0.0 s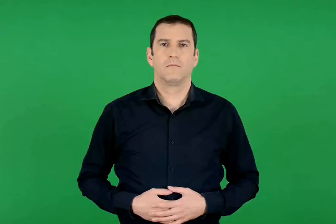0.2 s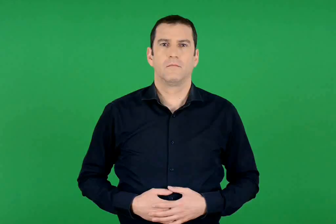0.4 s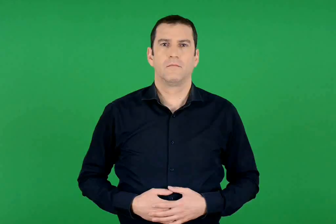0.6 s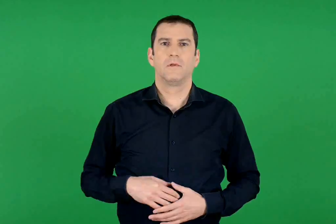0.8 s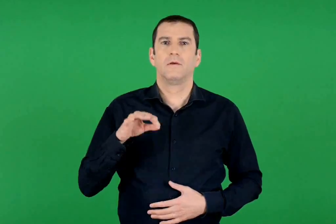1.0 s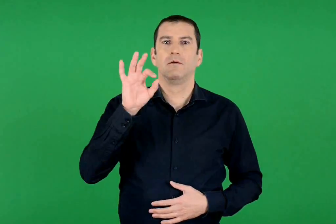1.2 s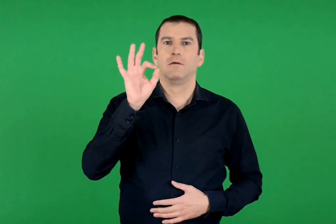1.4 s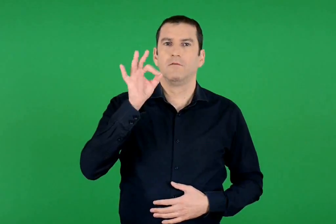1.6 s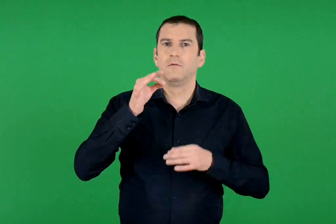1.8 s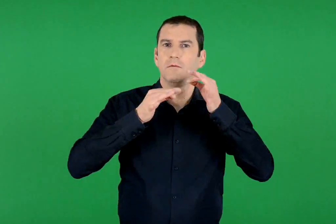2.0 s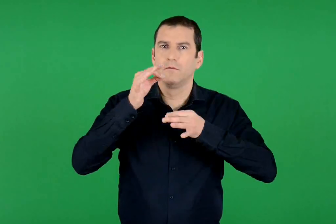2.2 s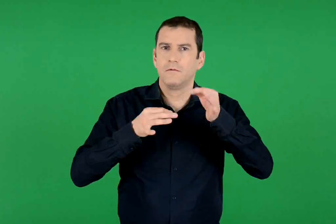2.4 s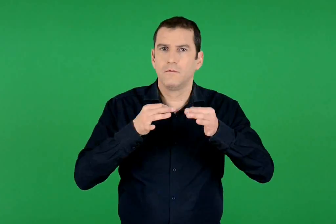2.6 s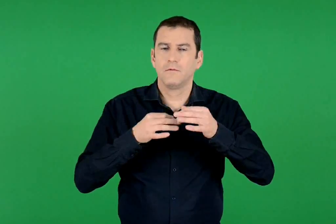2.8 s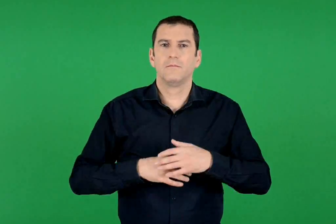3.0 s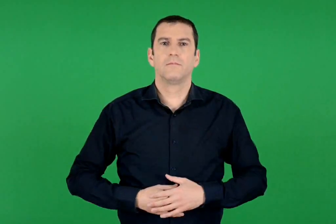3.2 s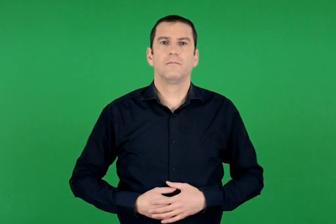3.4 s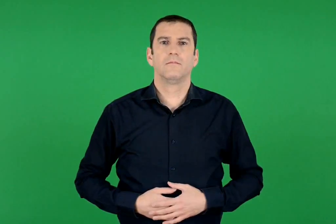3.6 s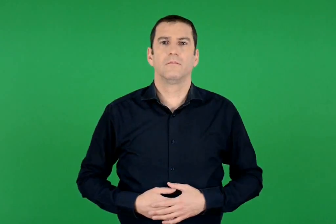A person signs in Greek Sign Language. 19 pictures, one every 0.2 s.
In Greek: υπόμνημα
